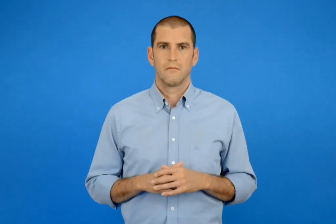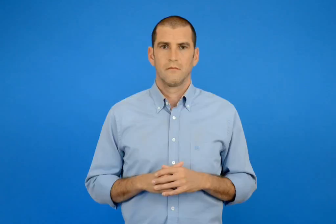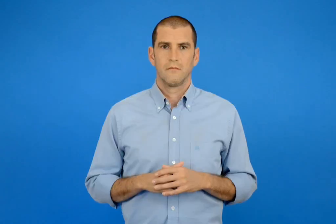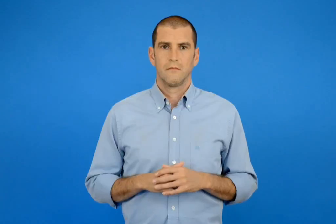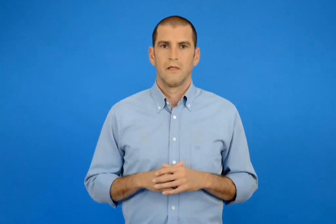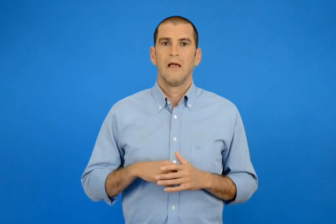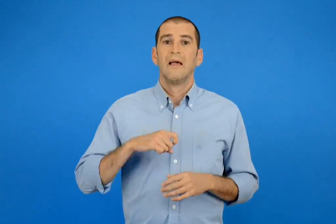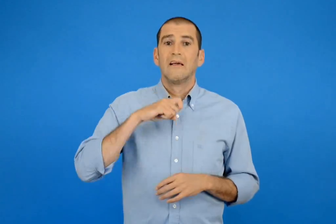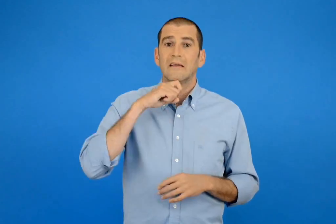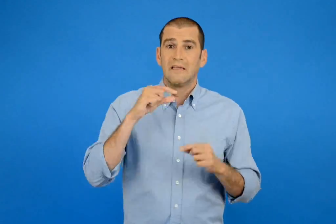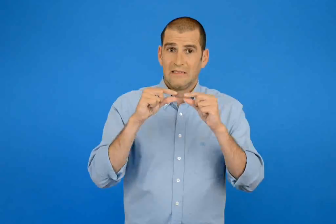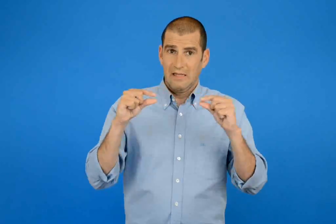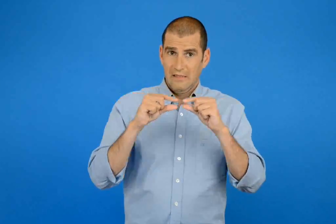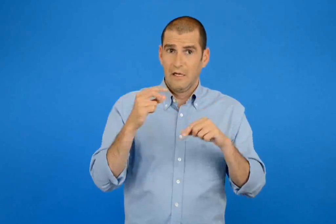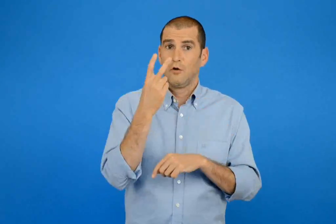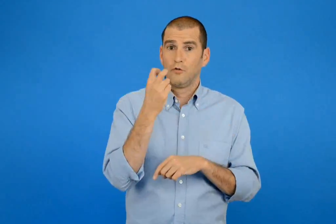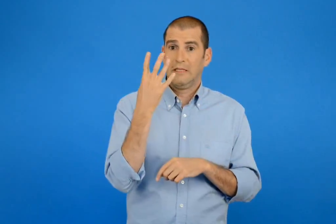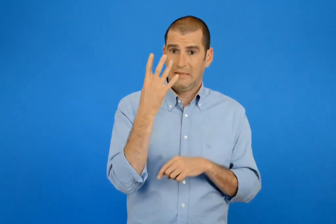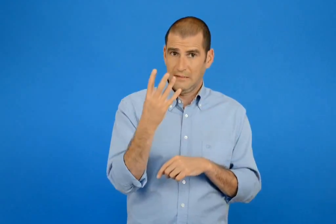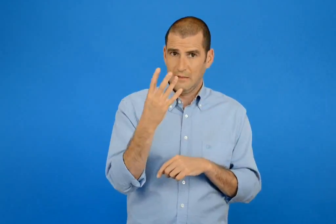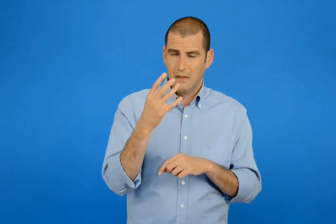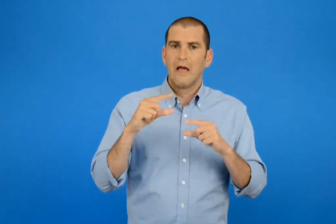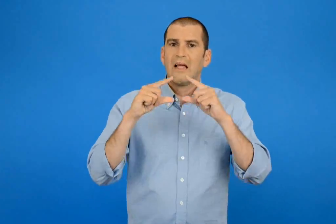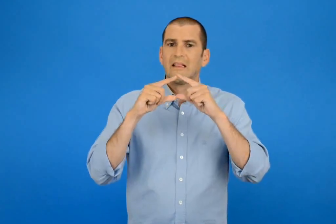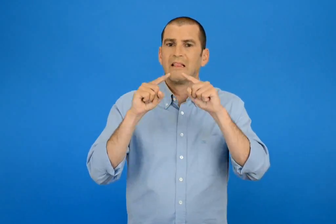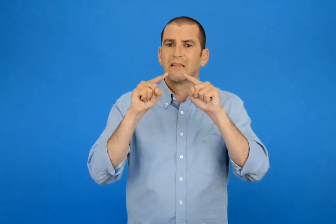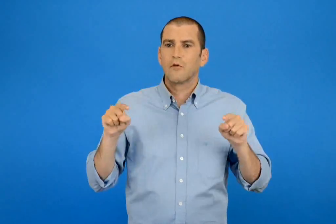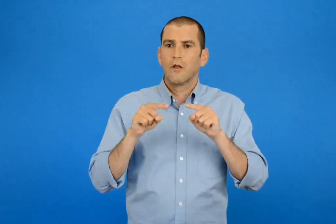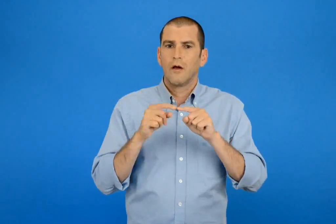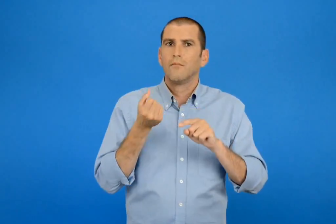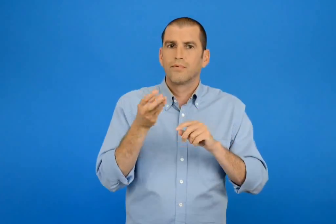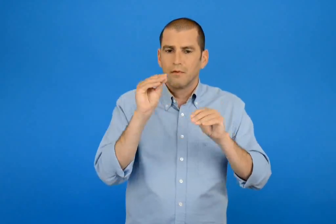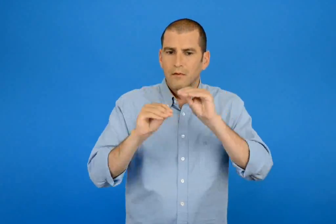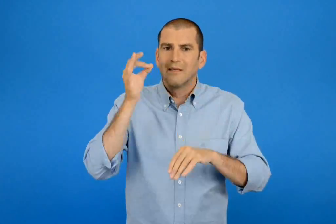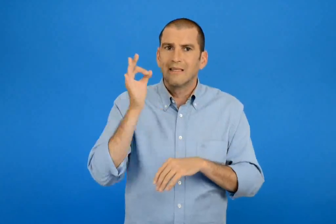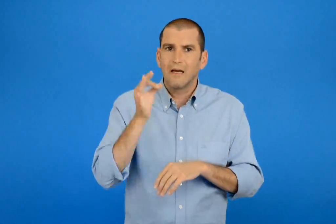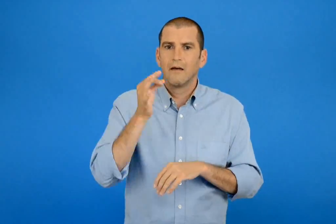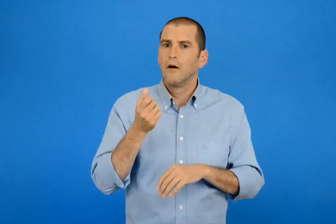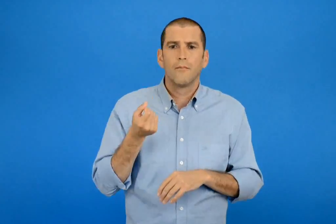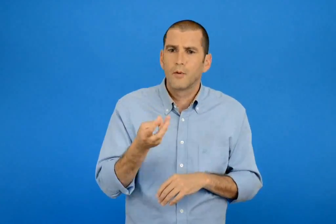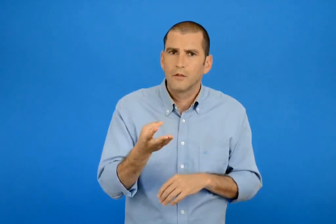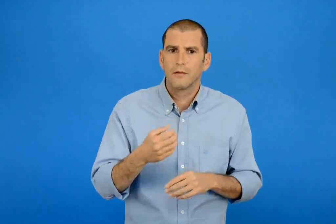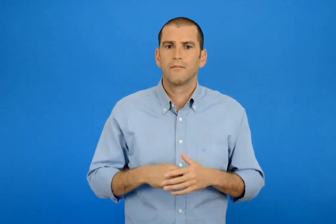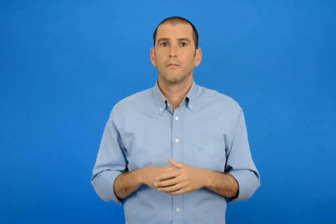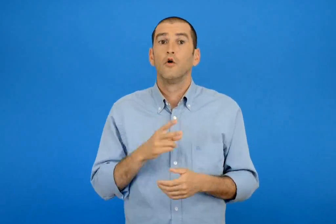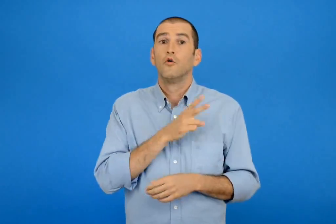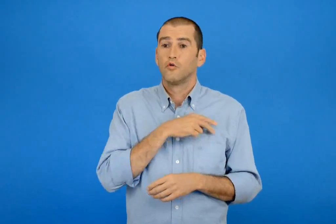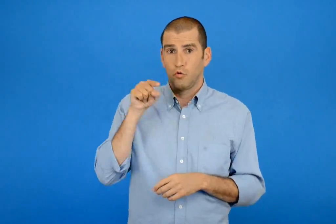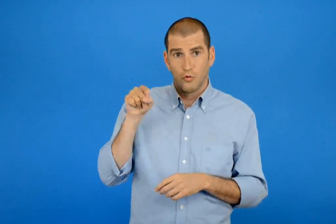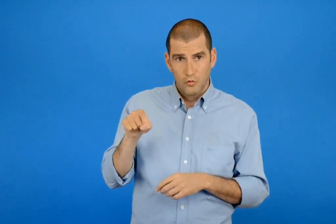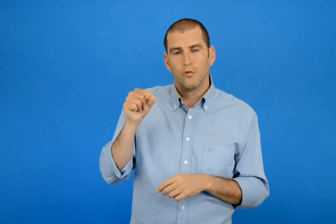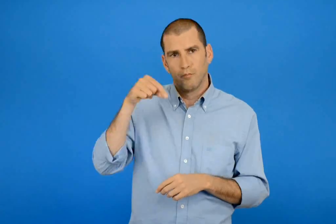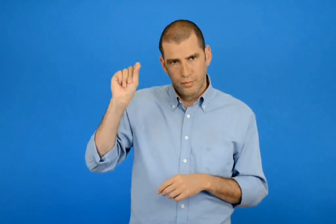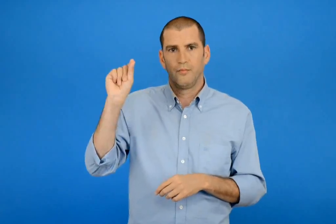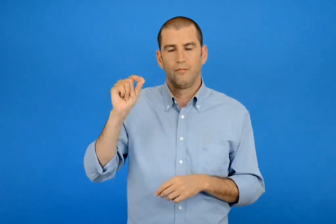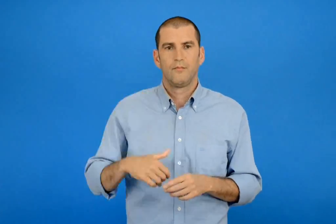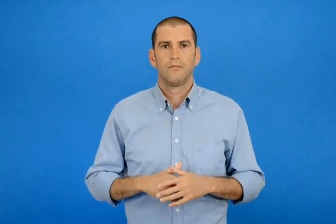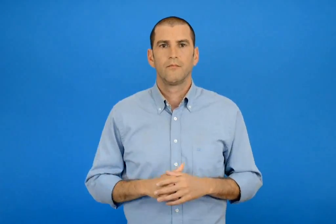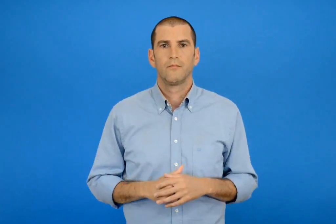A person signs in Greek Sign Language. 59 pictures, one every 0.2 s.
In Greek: με 24 ξυλάκια πόσα τρίγωνα μπορώ να φτιάξω ακριβώς ; βάζω √ στο σωστό
